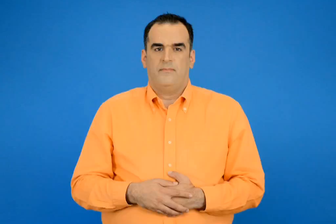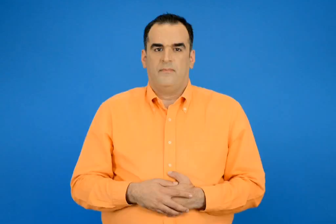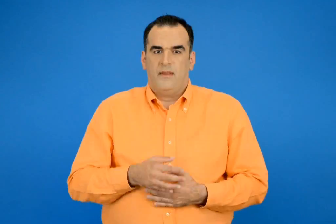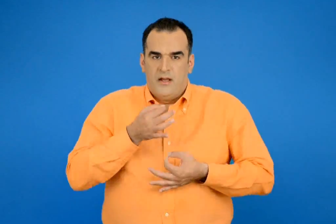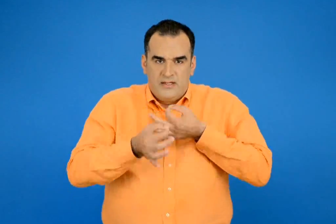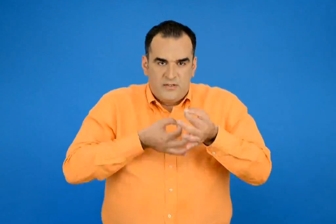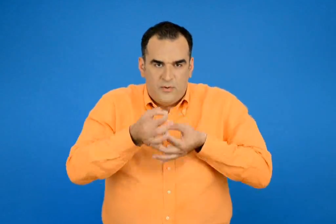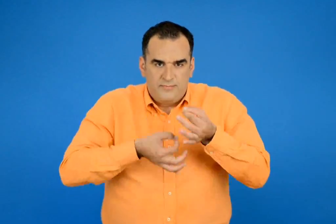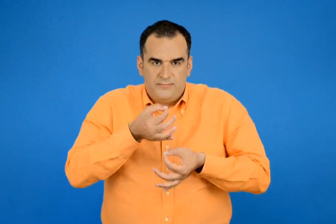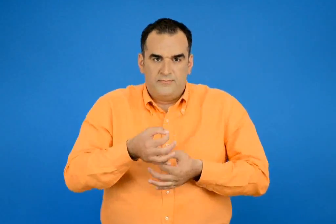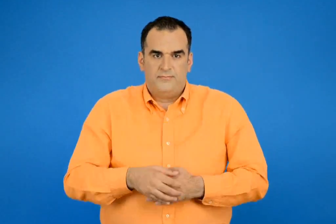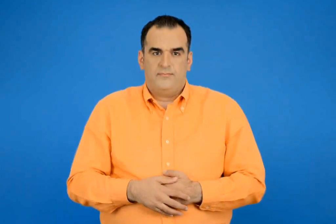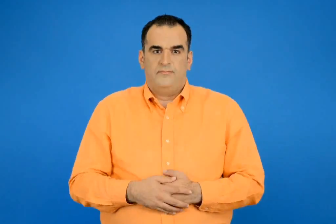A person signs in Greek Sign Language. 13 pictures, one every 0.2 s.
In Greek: εξηγώ
